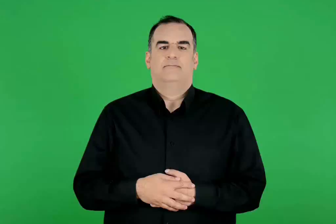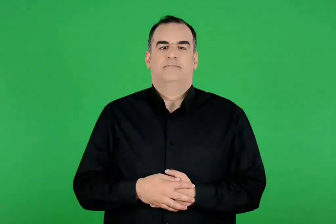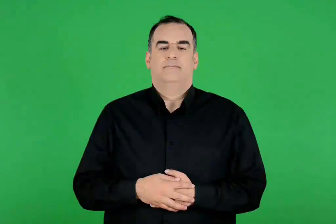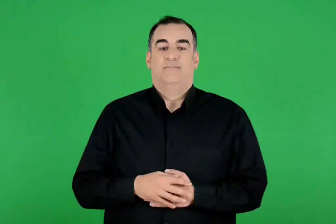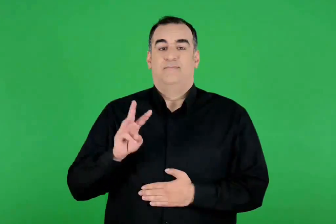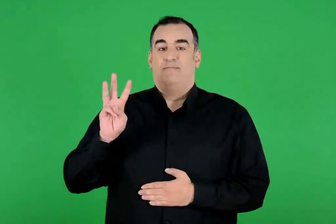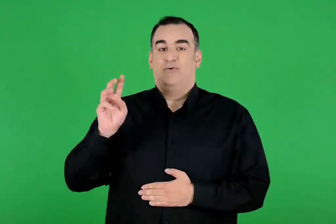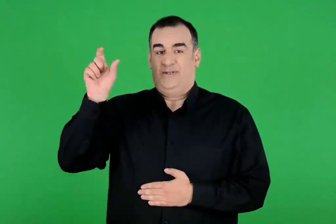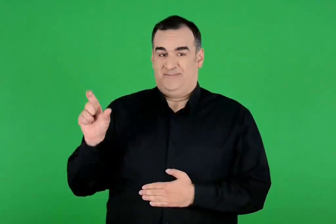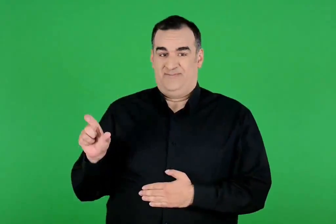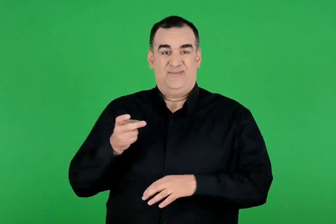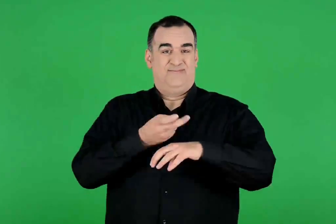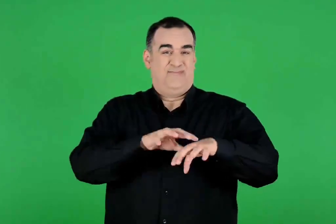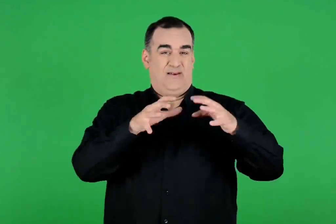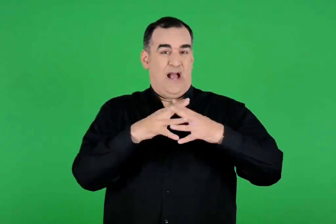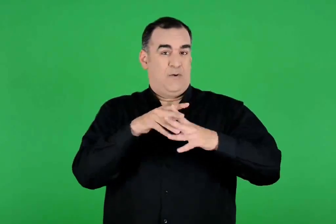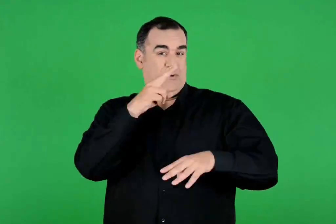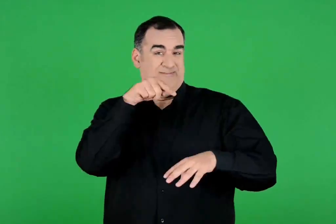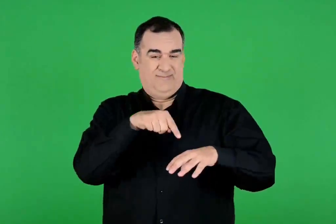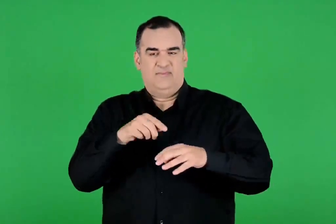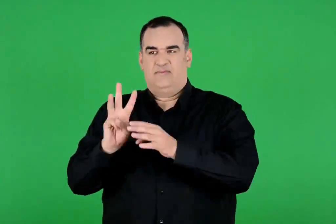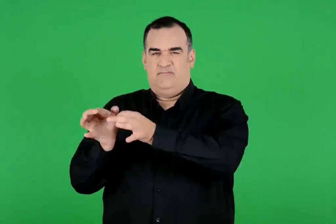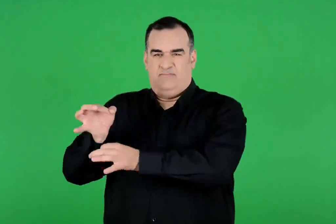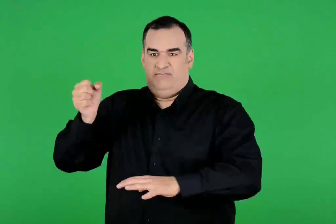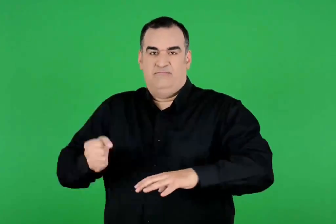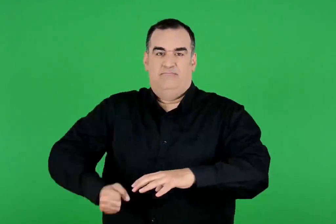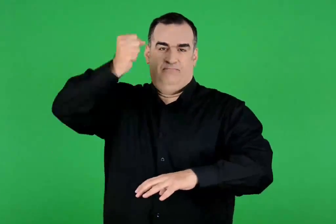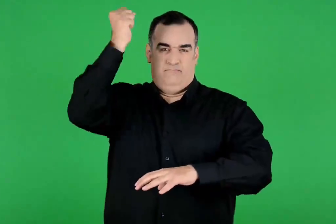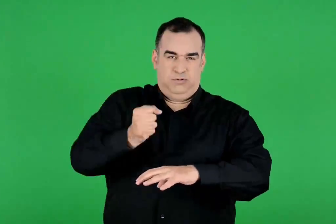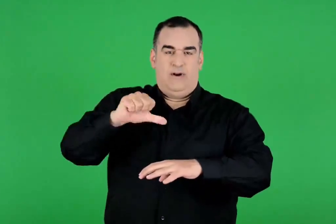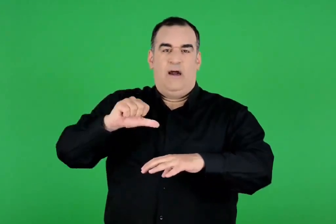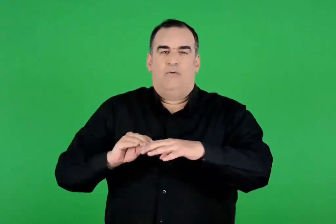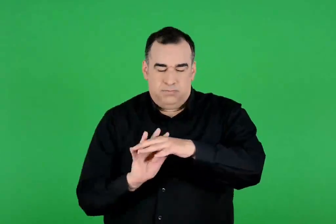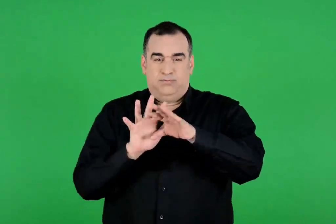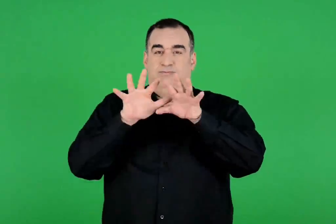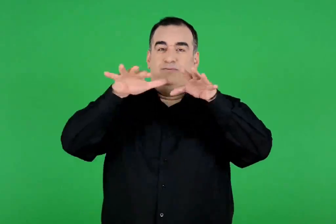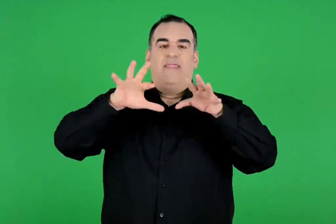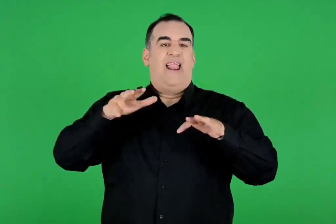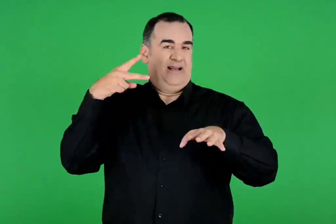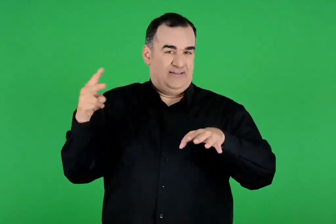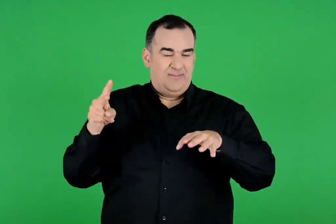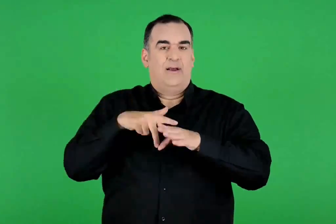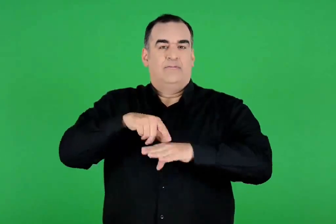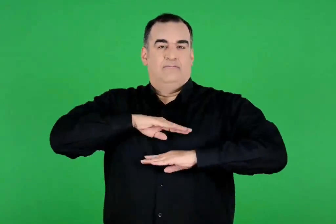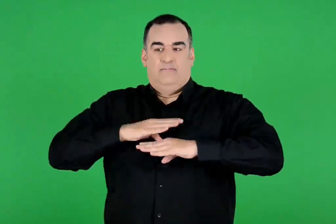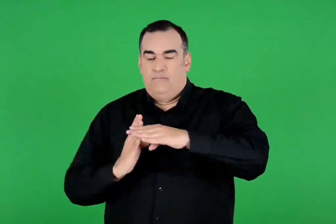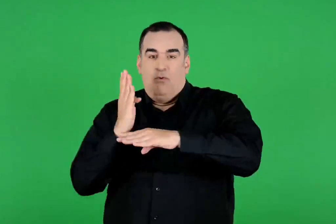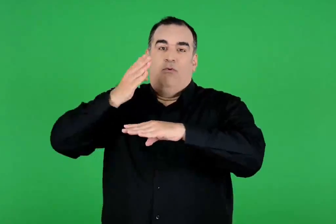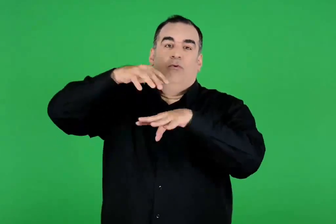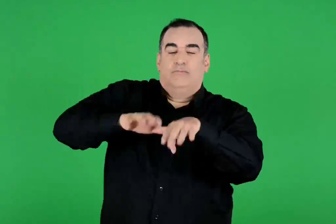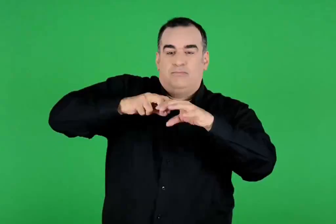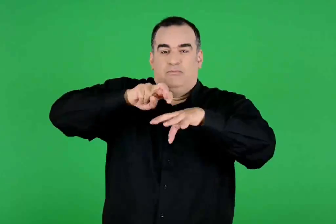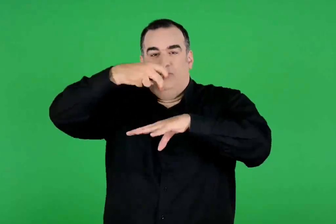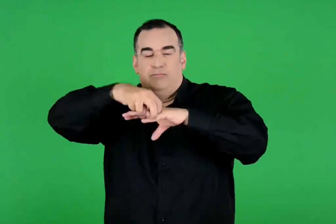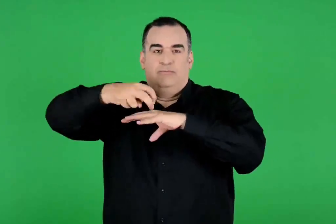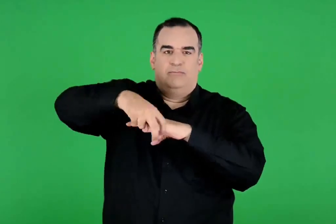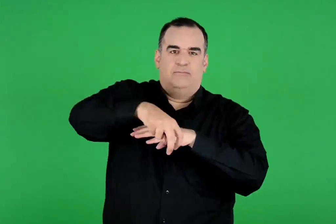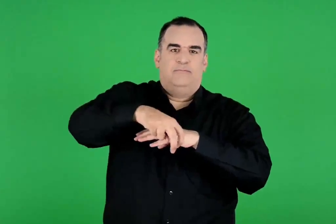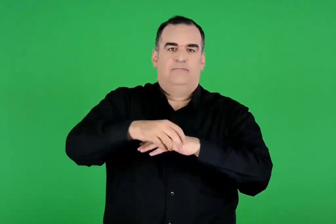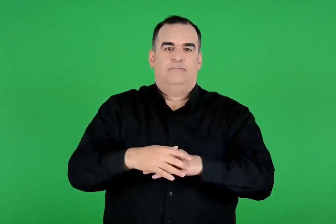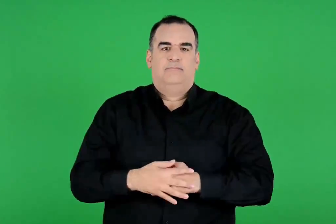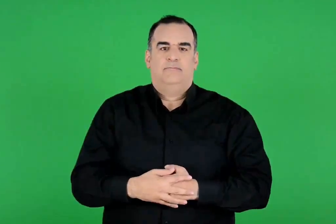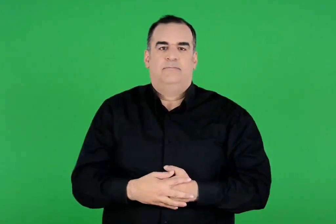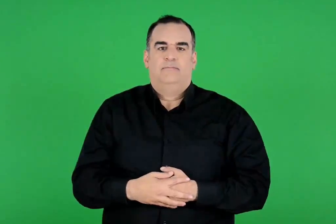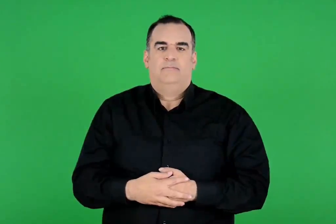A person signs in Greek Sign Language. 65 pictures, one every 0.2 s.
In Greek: χτύπησε τότε την τρίαινά του ο ποσειδώνας στον βράχο της ακρόπολης κι αμέσως πετάχτηκε αλμυρό νερό κι ένα πολεμικό άλογο
